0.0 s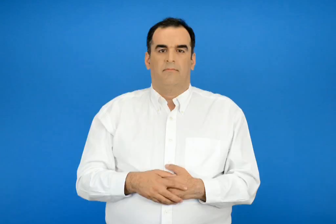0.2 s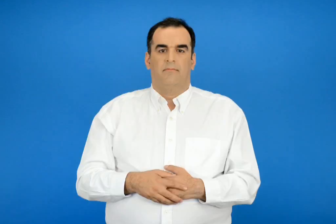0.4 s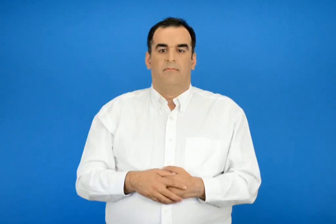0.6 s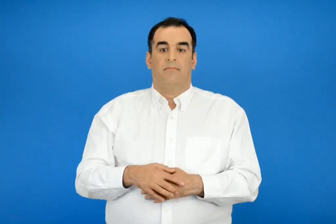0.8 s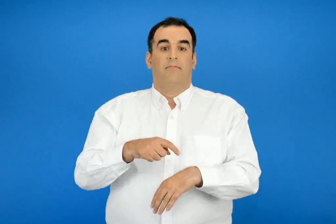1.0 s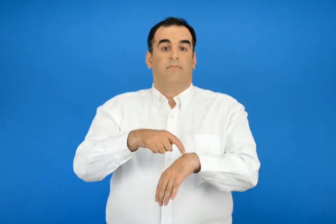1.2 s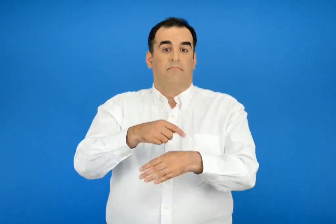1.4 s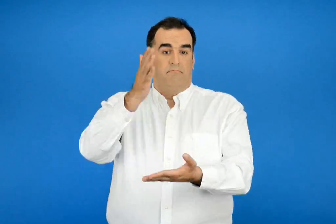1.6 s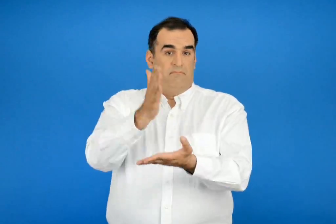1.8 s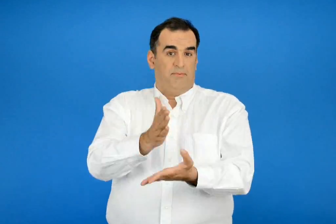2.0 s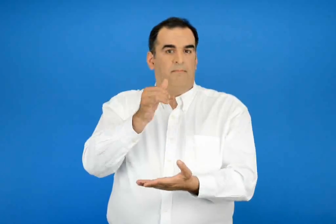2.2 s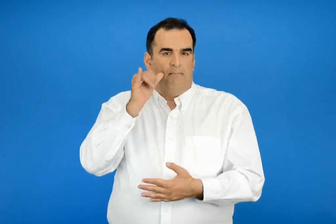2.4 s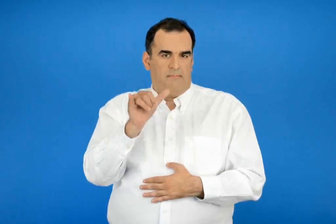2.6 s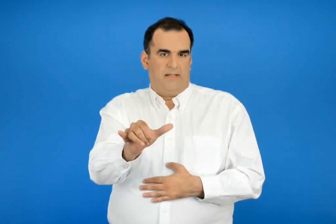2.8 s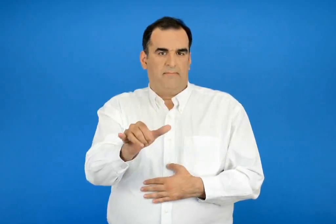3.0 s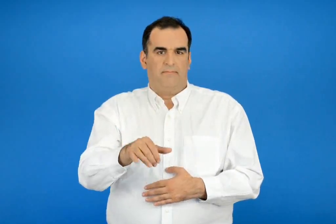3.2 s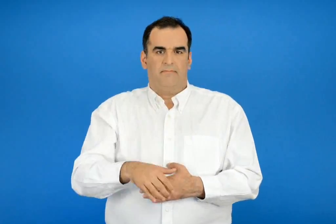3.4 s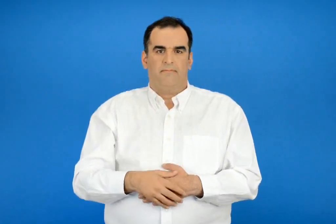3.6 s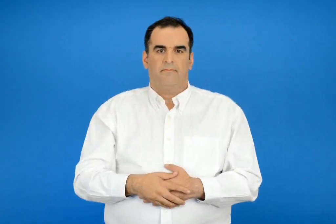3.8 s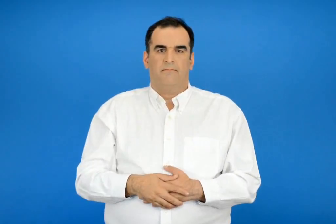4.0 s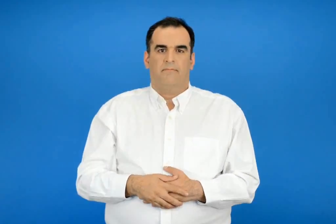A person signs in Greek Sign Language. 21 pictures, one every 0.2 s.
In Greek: είναι πάντα στην ωρά του
